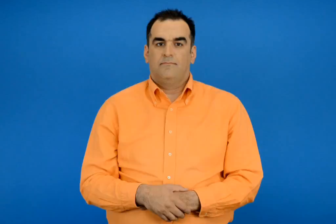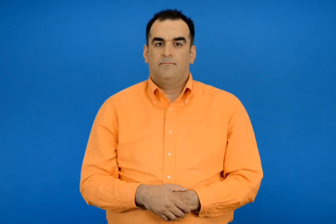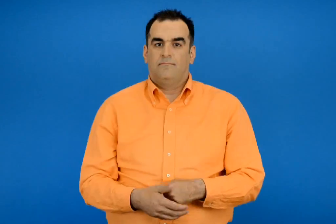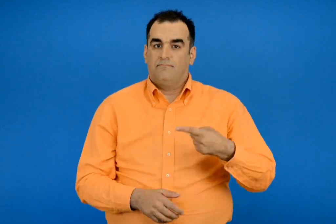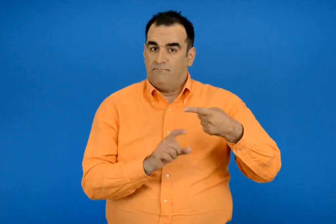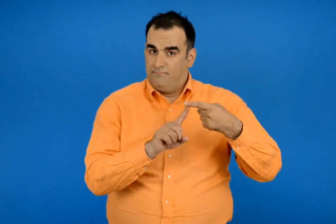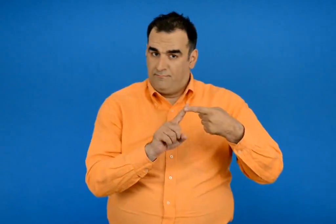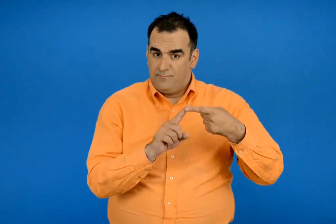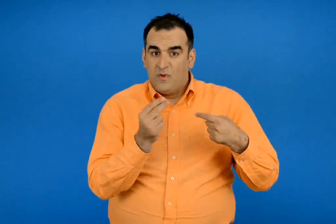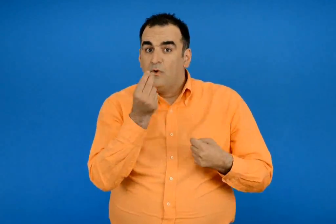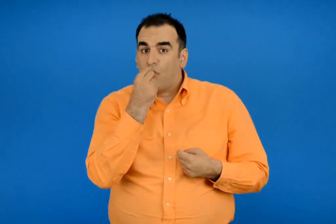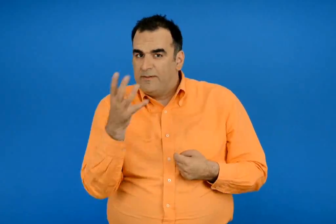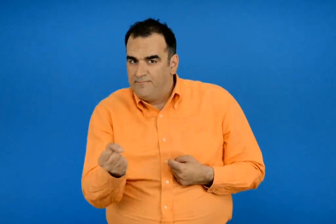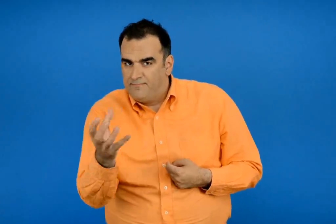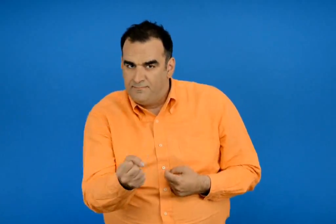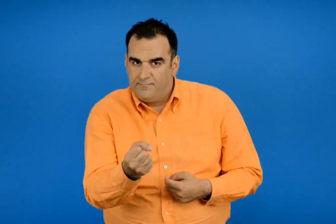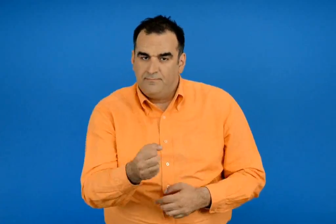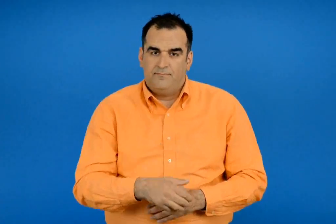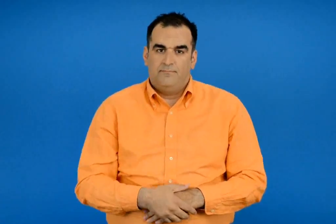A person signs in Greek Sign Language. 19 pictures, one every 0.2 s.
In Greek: να βρουν τροφή
